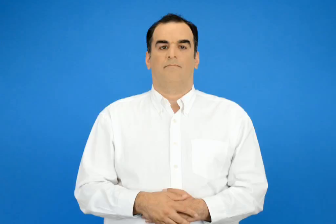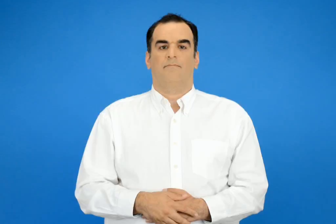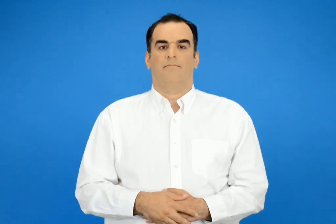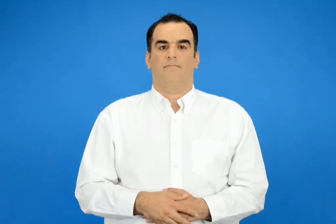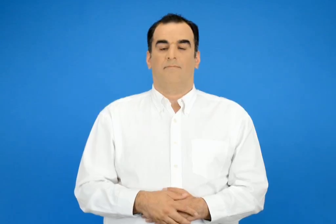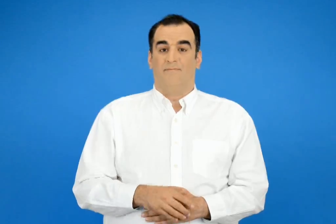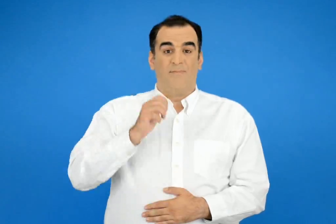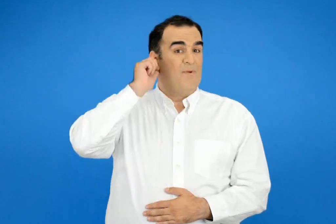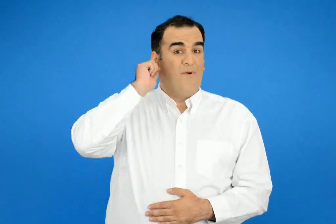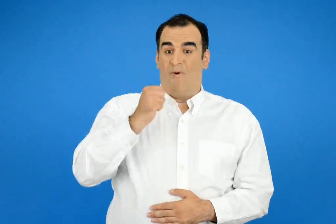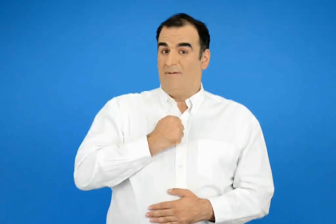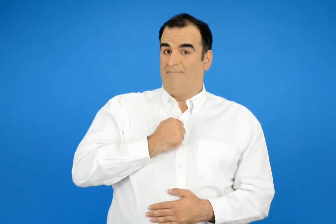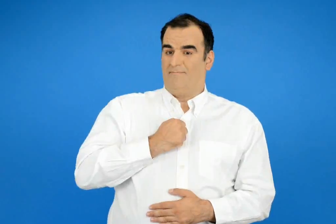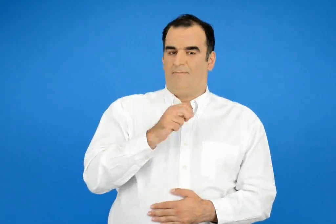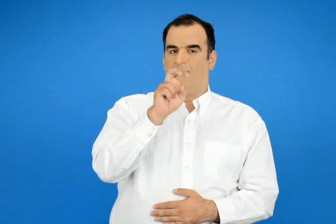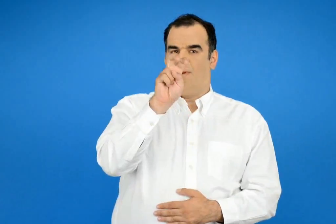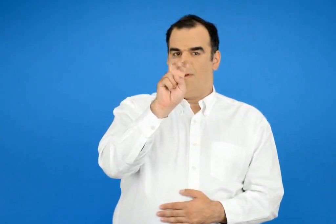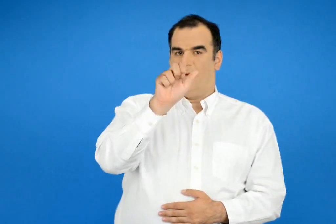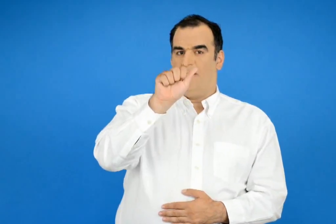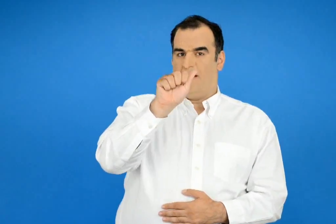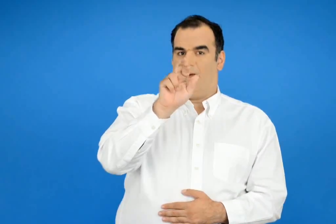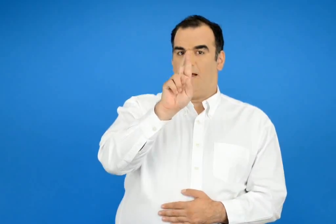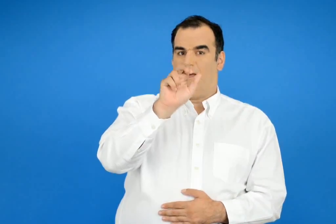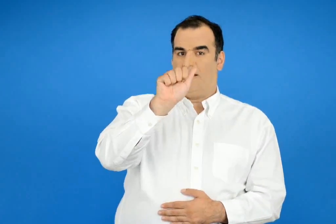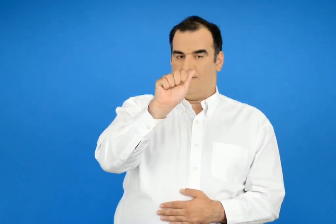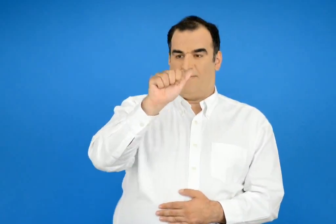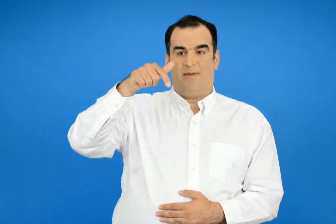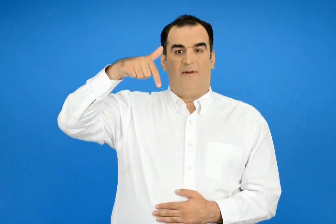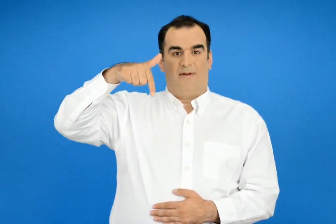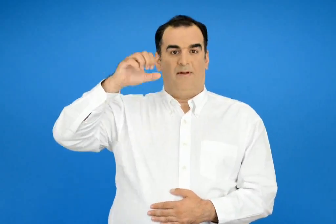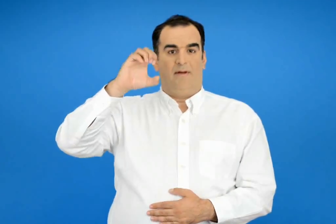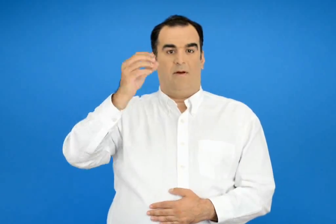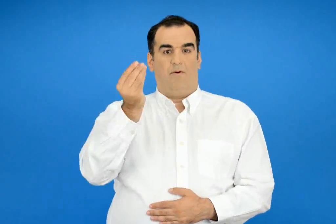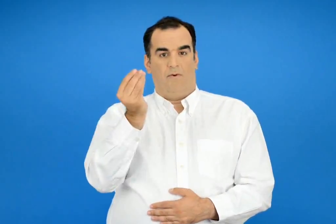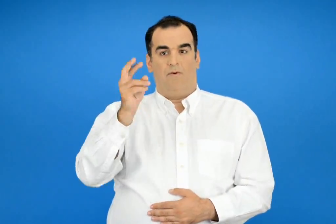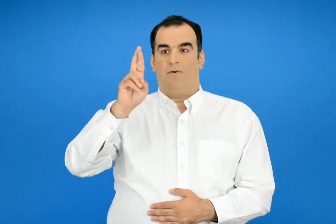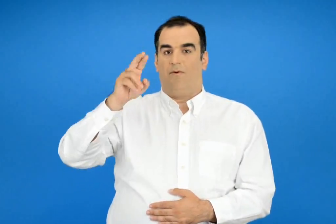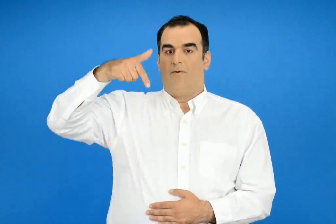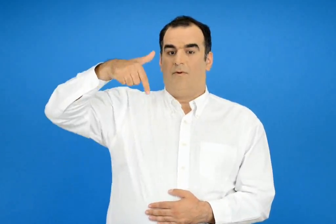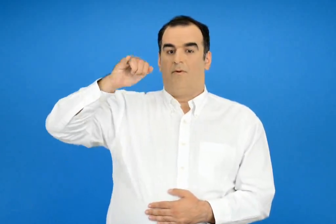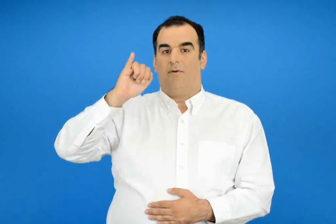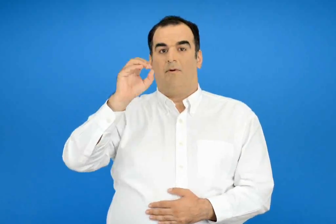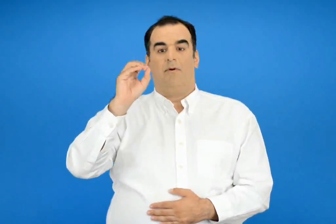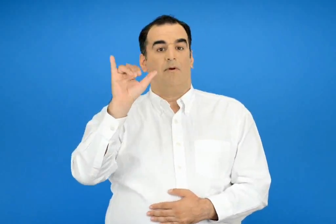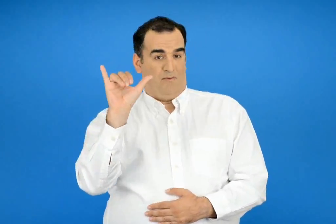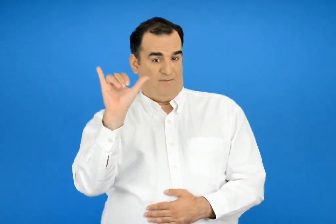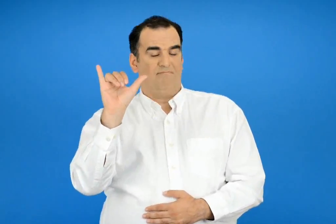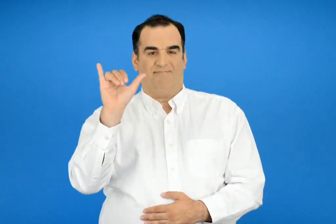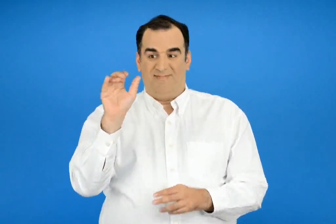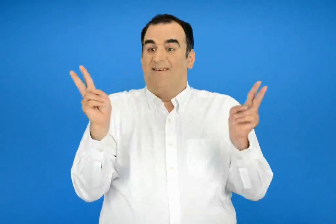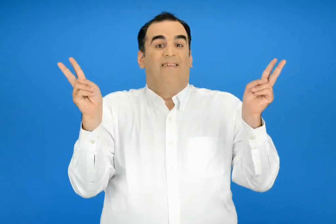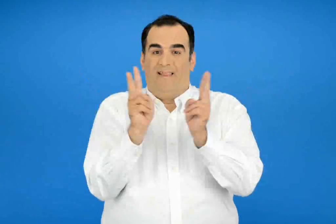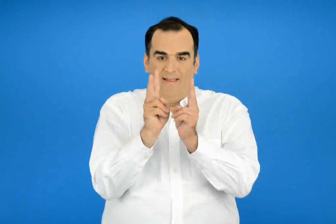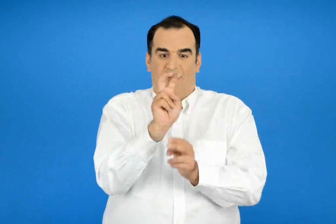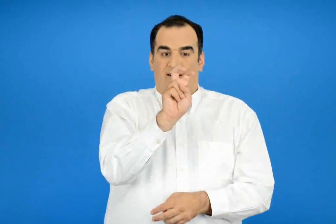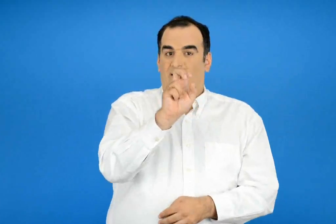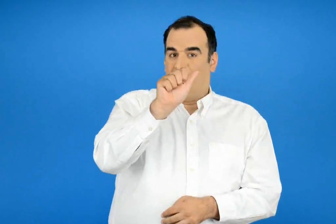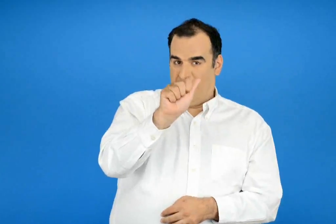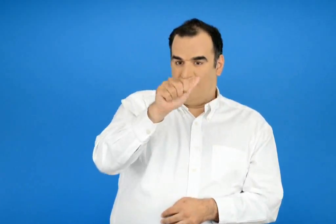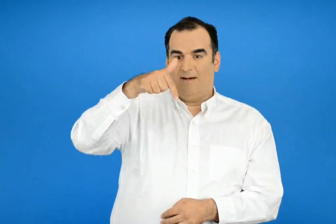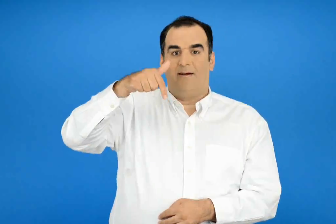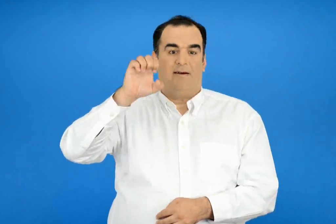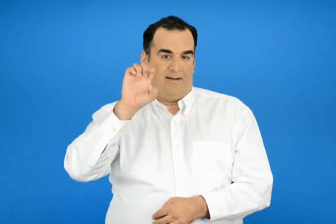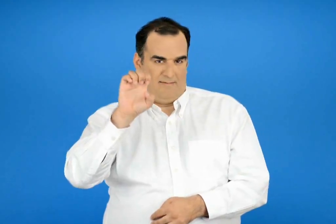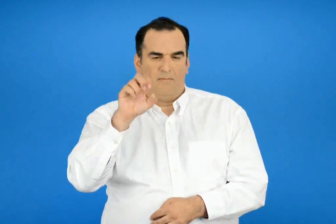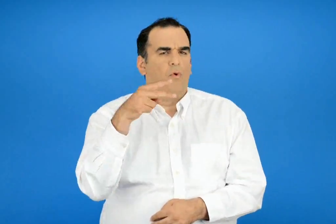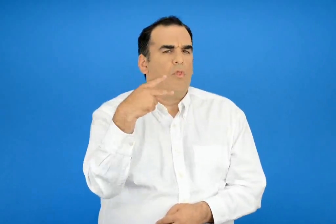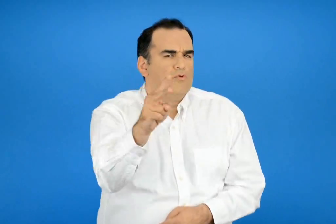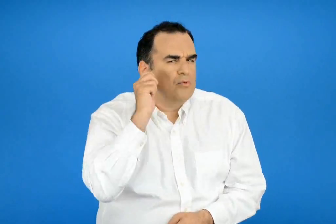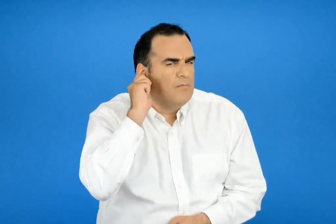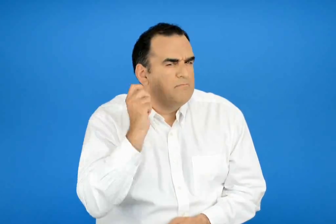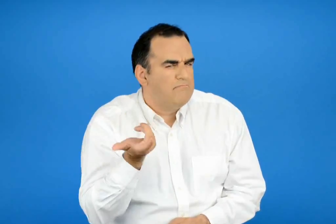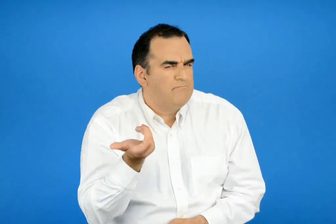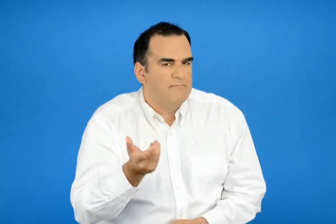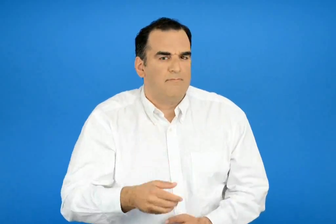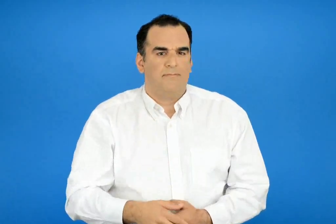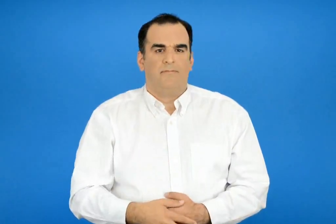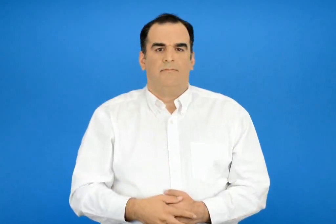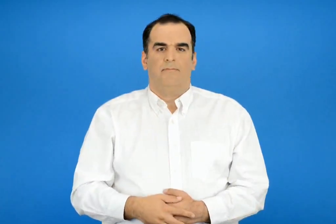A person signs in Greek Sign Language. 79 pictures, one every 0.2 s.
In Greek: το δικό μου αφού με λένε χαρά γεωργίου θα είναι χαγε το δικό σου ;
